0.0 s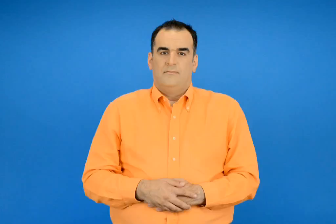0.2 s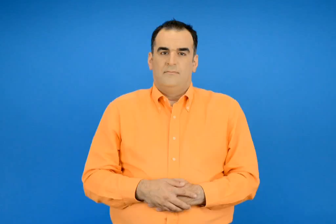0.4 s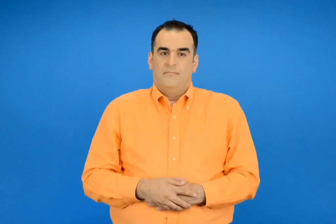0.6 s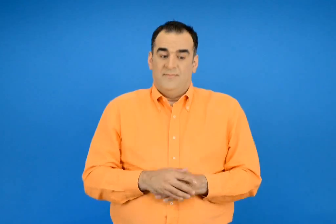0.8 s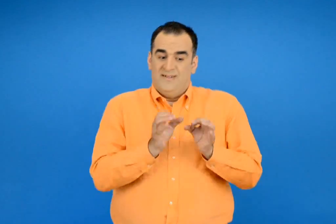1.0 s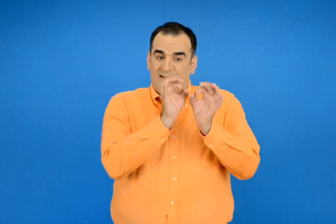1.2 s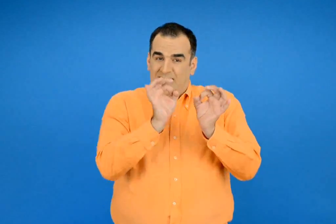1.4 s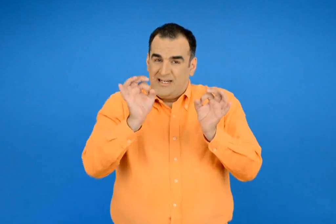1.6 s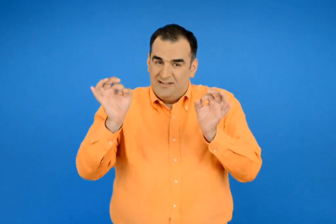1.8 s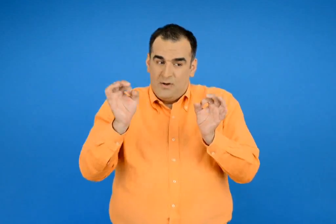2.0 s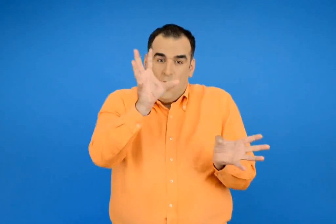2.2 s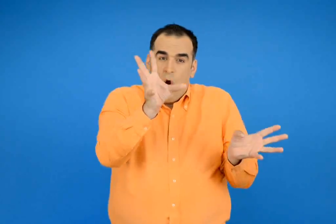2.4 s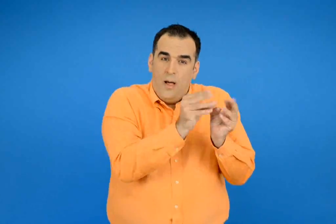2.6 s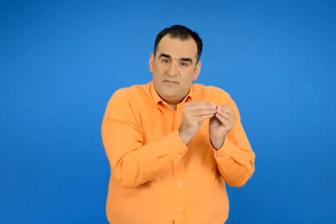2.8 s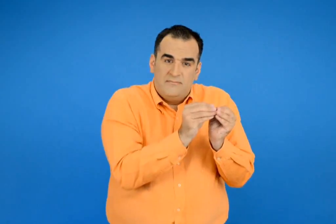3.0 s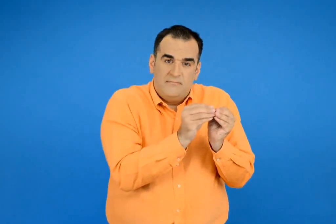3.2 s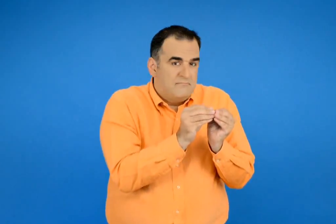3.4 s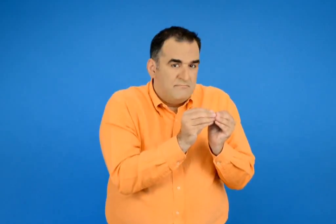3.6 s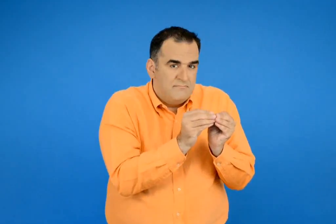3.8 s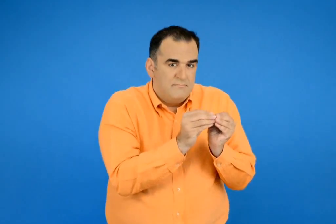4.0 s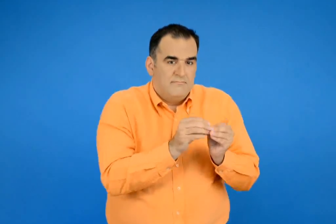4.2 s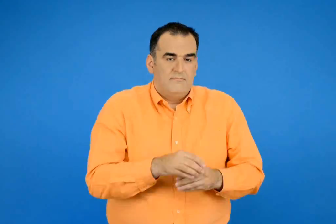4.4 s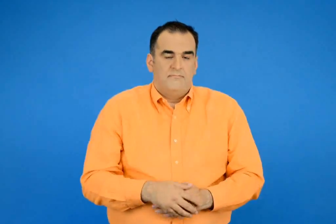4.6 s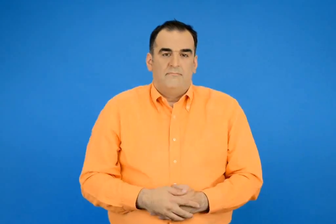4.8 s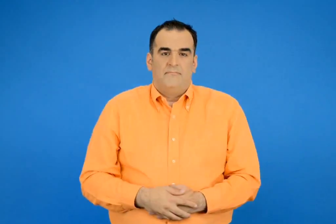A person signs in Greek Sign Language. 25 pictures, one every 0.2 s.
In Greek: όλες μαζί οι χάντρες είναι
